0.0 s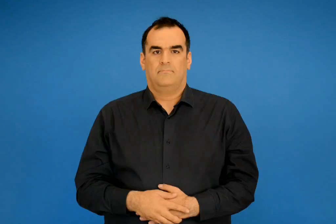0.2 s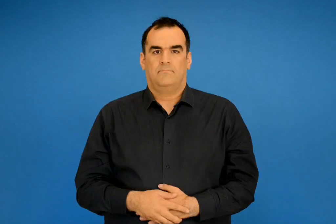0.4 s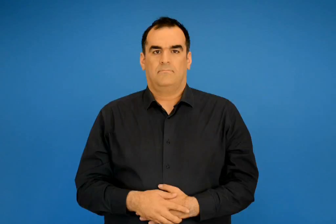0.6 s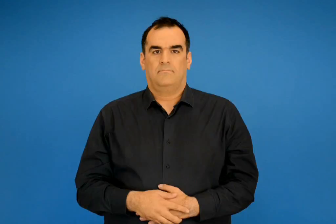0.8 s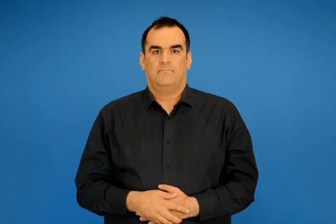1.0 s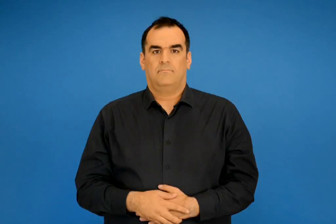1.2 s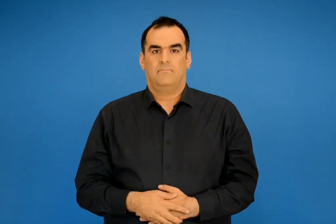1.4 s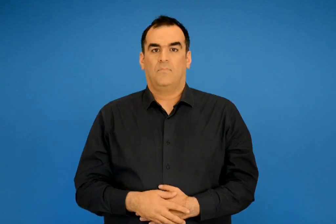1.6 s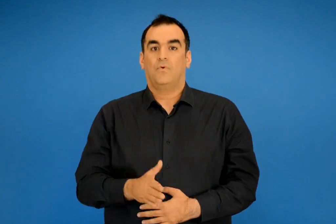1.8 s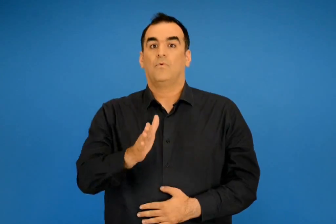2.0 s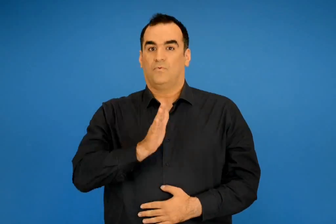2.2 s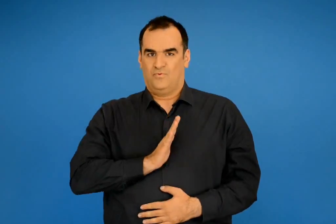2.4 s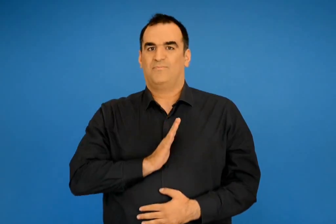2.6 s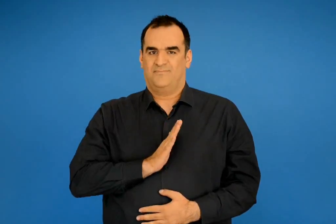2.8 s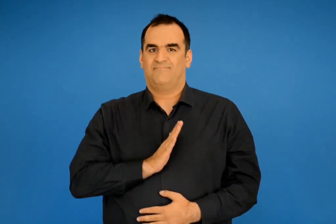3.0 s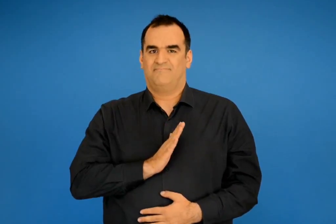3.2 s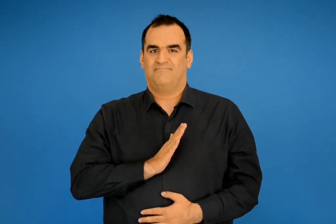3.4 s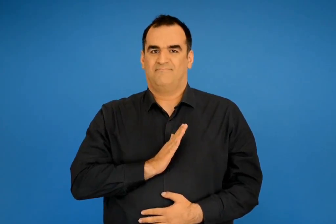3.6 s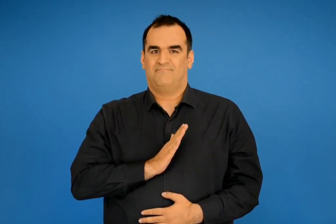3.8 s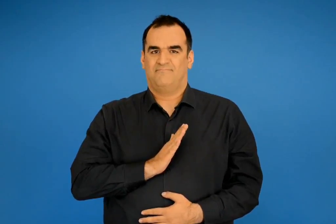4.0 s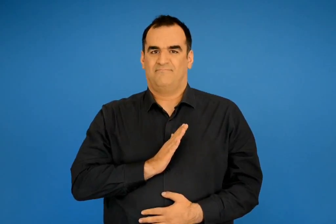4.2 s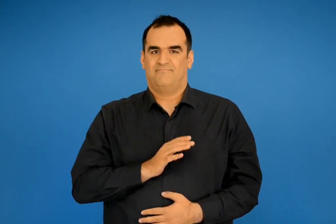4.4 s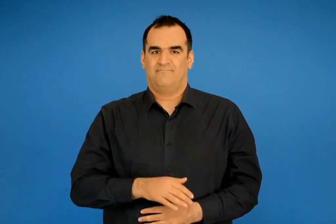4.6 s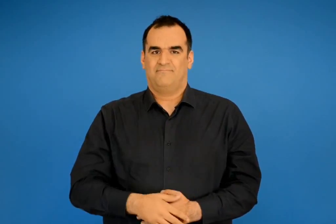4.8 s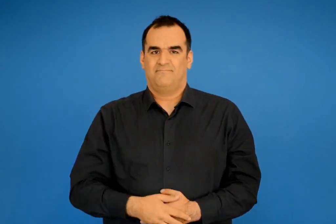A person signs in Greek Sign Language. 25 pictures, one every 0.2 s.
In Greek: κουστούμι
